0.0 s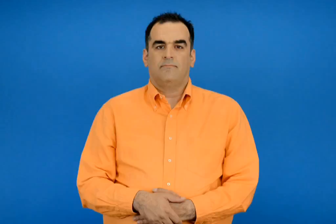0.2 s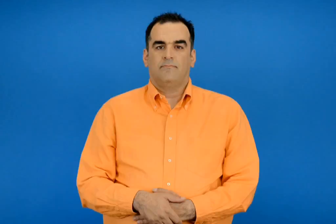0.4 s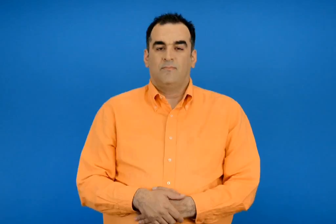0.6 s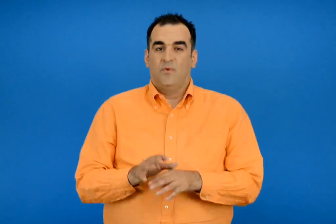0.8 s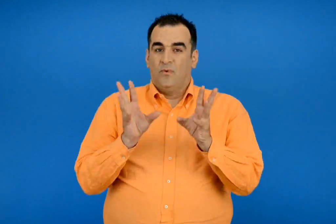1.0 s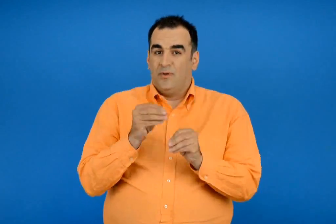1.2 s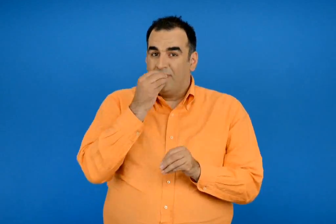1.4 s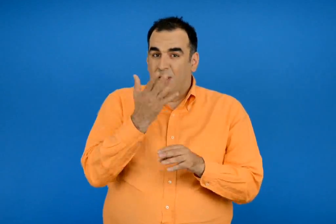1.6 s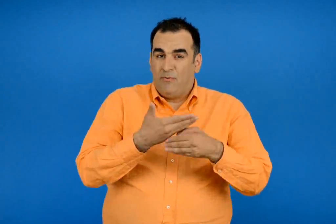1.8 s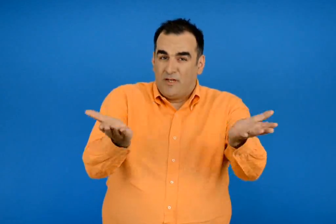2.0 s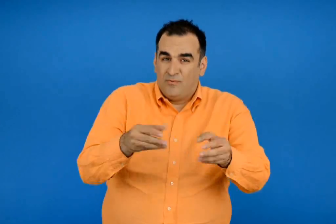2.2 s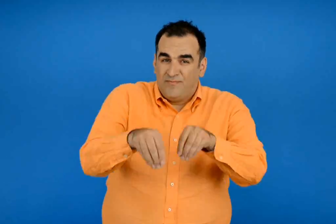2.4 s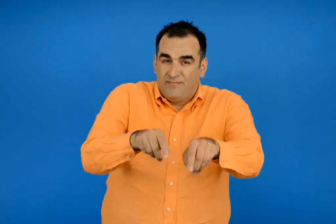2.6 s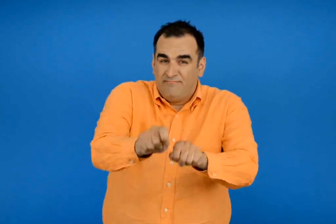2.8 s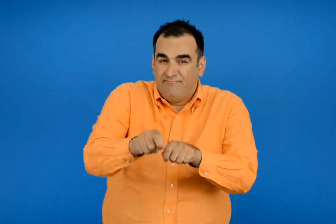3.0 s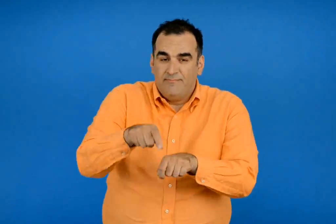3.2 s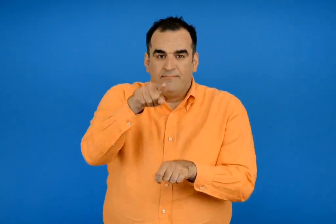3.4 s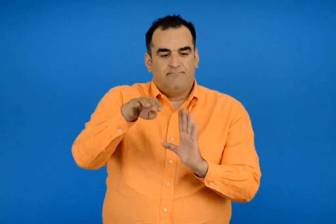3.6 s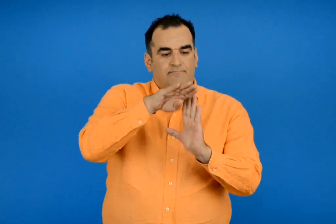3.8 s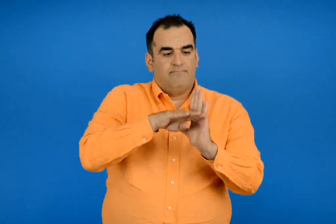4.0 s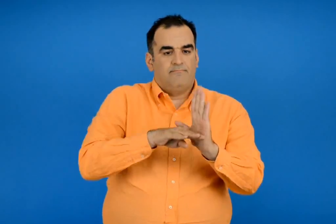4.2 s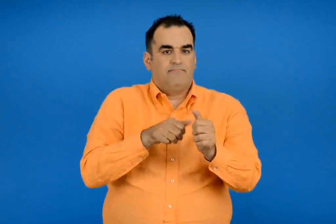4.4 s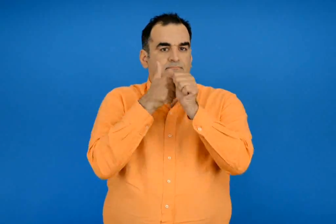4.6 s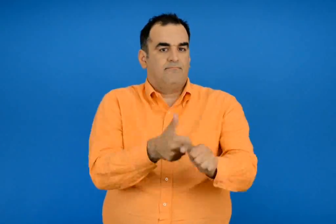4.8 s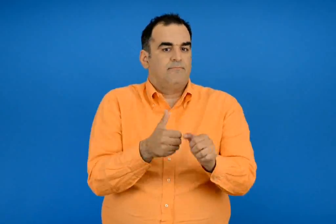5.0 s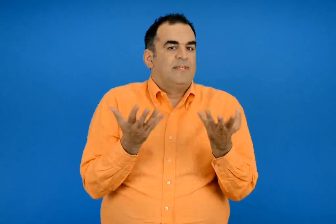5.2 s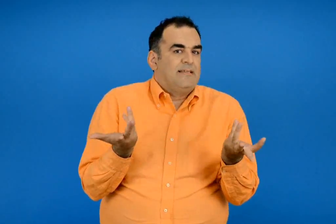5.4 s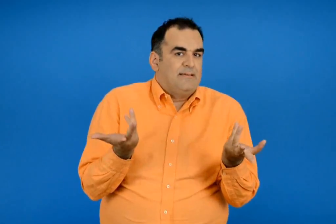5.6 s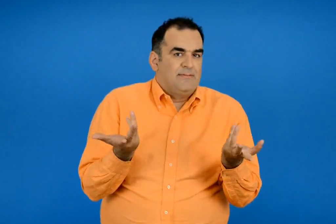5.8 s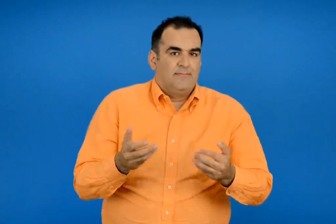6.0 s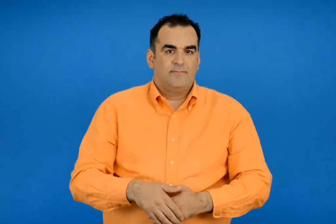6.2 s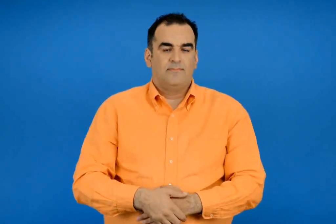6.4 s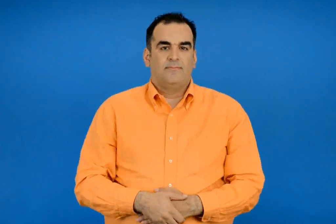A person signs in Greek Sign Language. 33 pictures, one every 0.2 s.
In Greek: ποιους κανόνες θα βάλετε για τη φροντίδα και την προστασία του κήπου ;
